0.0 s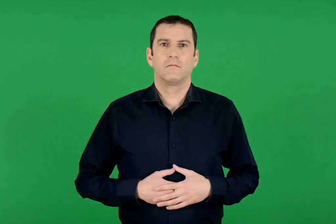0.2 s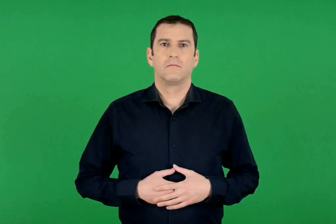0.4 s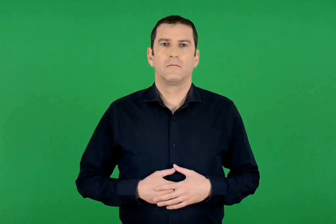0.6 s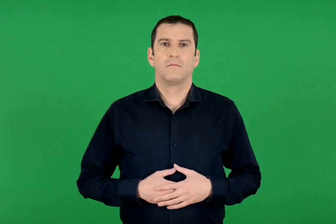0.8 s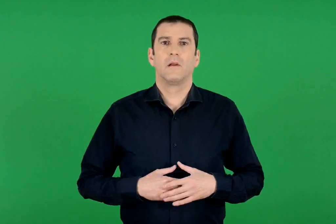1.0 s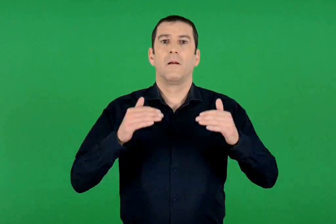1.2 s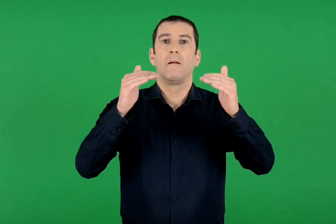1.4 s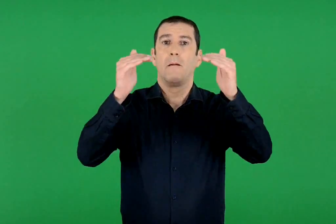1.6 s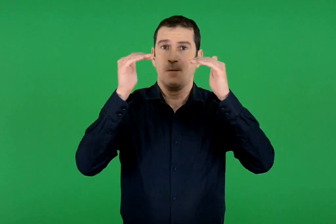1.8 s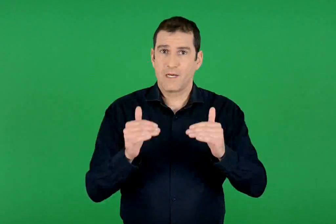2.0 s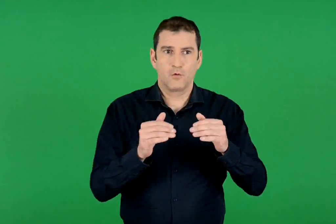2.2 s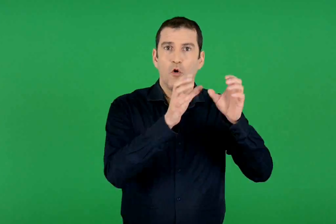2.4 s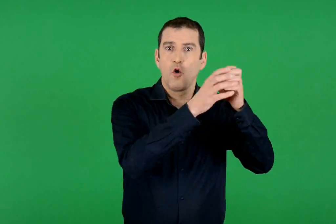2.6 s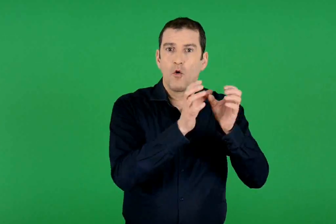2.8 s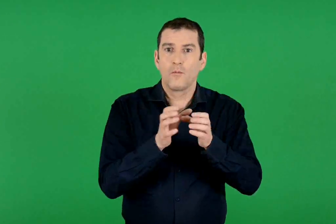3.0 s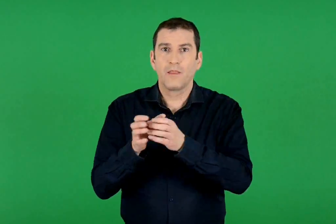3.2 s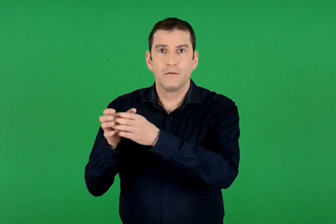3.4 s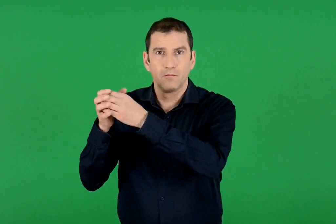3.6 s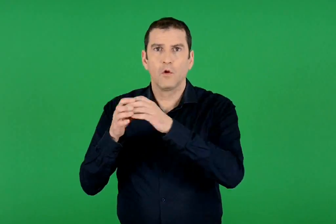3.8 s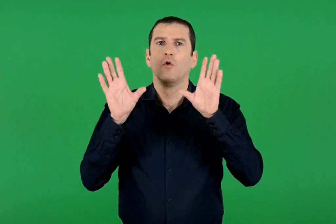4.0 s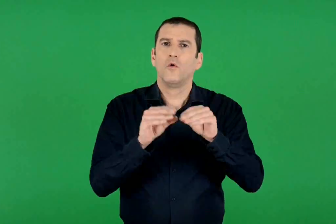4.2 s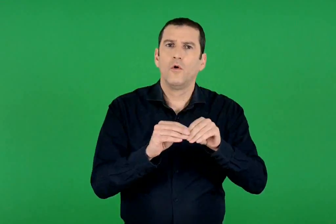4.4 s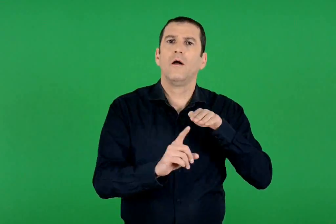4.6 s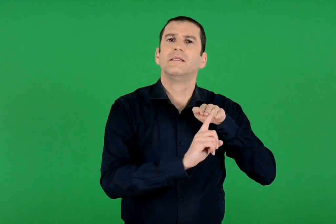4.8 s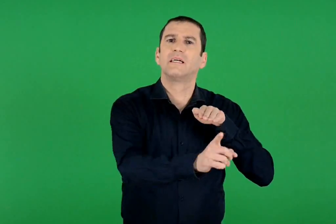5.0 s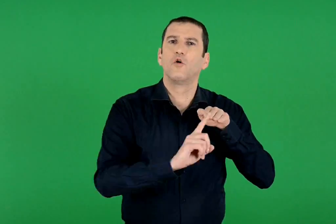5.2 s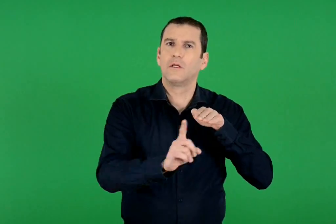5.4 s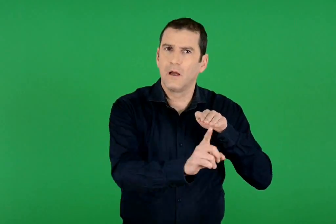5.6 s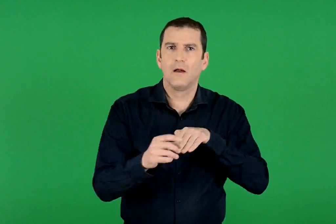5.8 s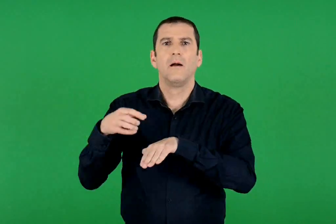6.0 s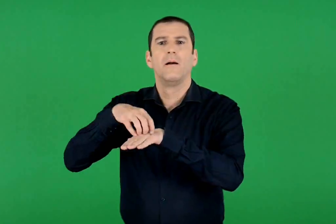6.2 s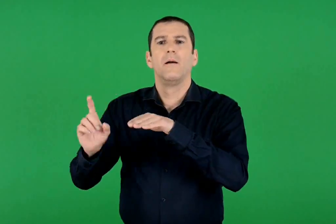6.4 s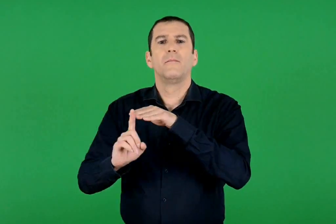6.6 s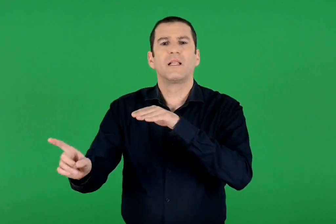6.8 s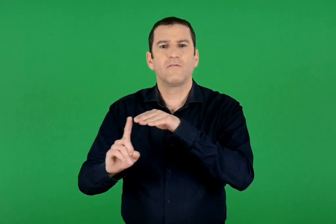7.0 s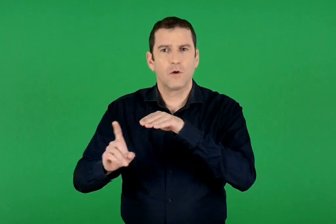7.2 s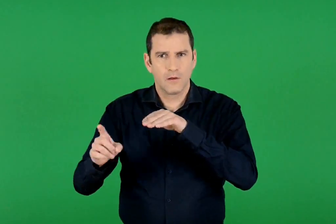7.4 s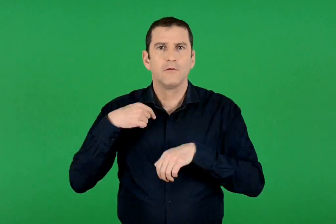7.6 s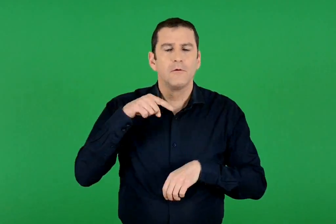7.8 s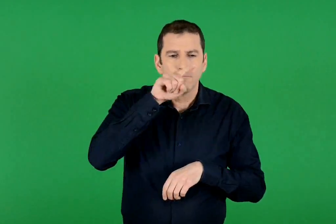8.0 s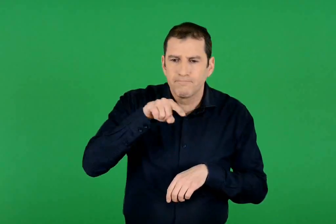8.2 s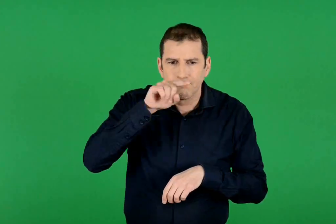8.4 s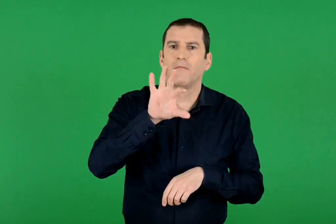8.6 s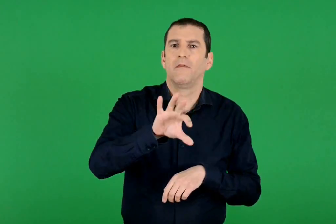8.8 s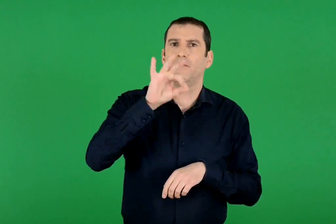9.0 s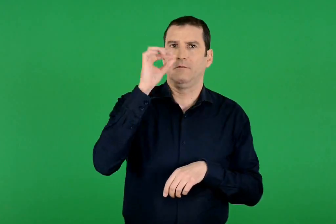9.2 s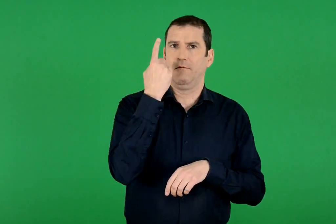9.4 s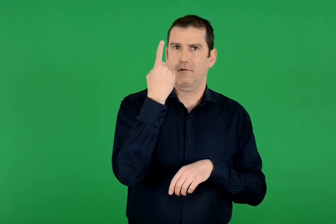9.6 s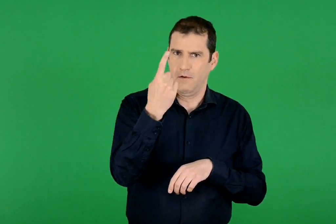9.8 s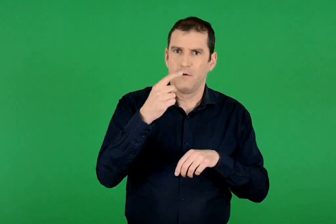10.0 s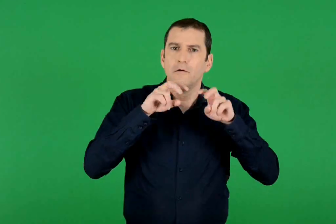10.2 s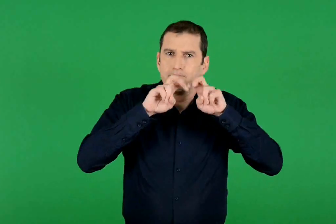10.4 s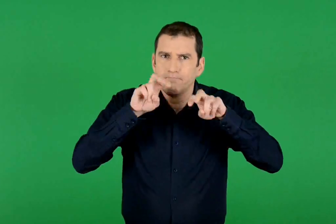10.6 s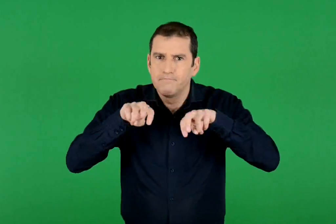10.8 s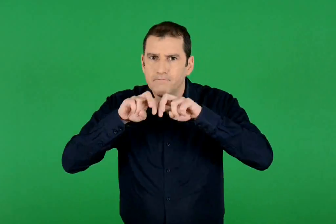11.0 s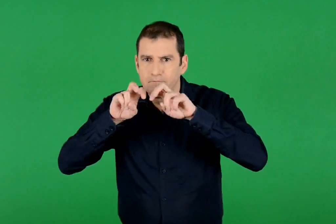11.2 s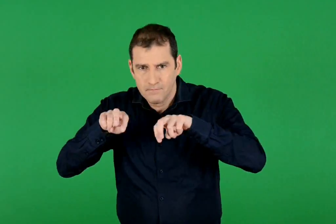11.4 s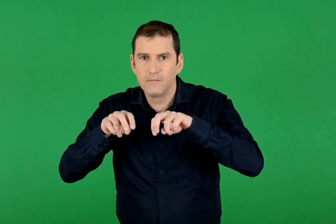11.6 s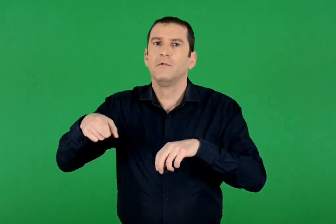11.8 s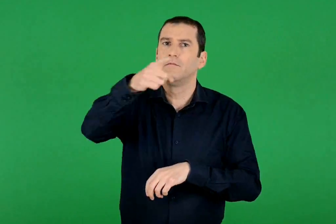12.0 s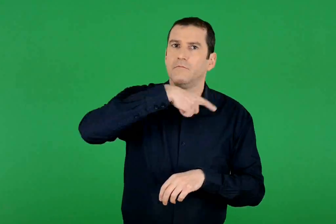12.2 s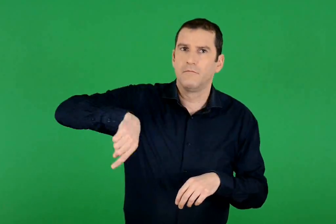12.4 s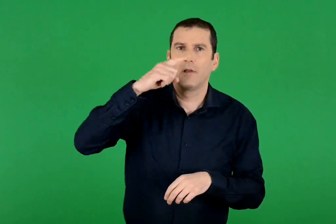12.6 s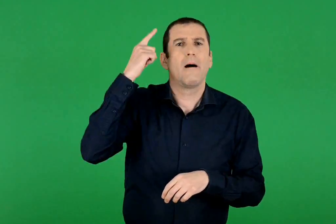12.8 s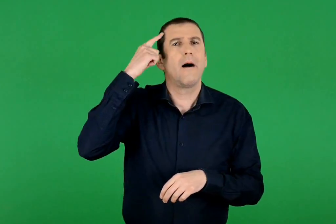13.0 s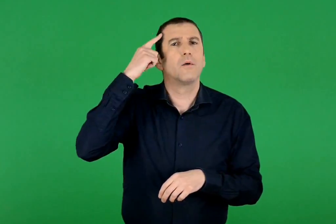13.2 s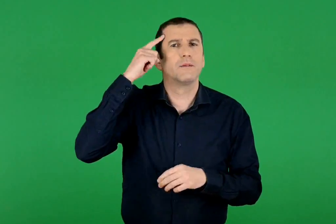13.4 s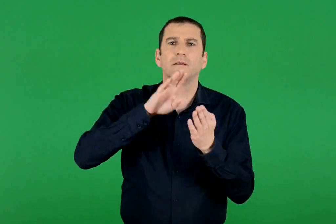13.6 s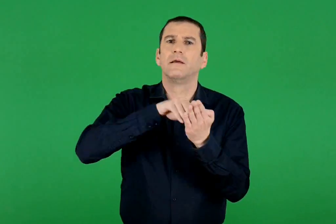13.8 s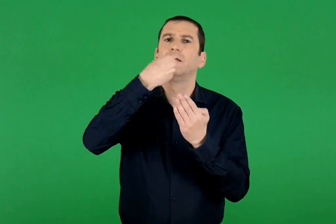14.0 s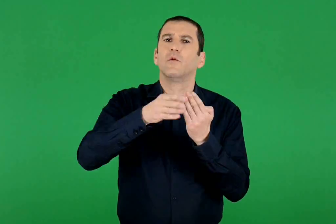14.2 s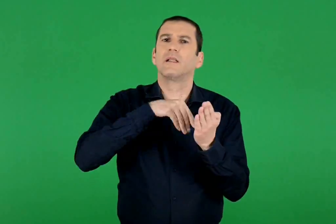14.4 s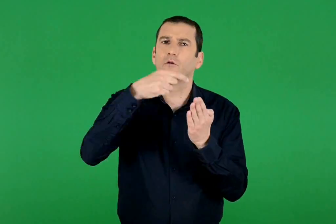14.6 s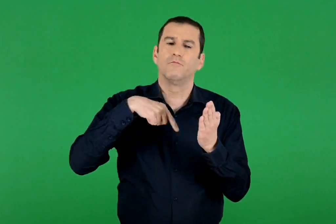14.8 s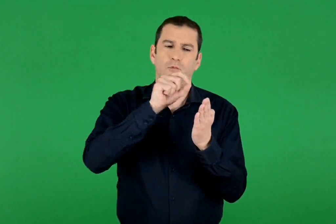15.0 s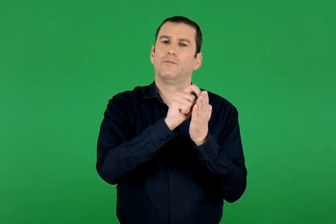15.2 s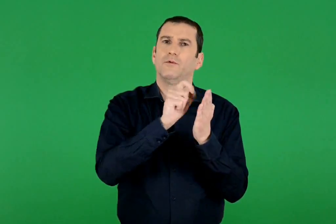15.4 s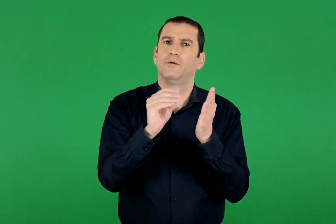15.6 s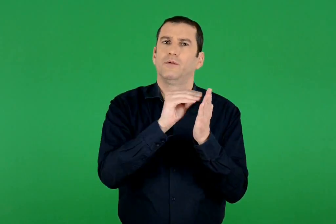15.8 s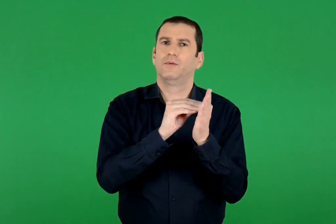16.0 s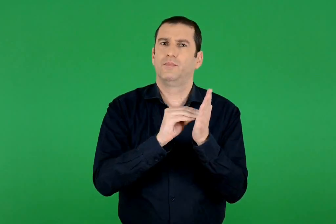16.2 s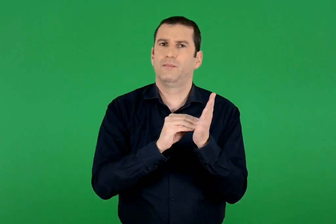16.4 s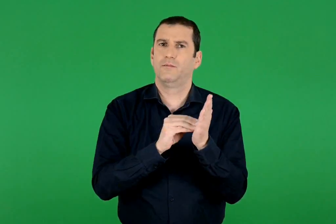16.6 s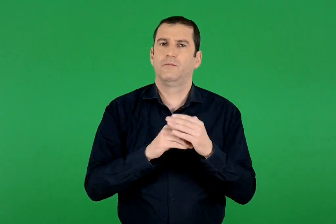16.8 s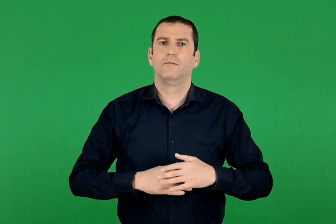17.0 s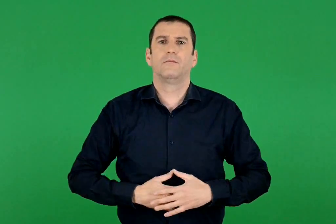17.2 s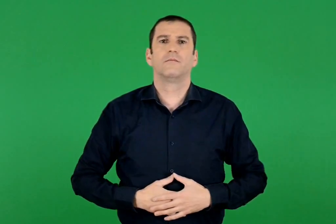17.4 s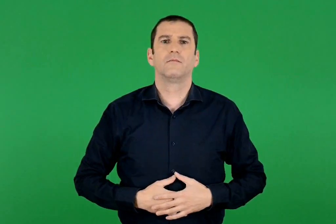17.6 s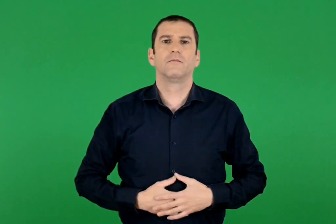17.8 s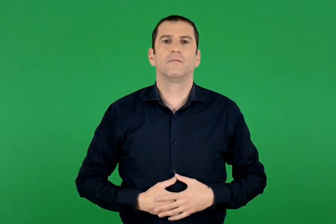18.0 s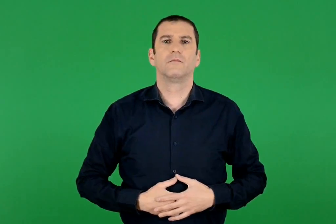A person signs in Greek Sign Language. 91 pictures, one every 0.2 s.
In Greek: επιλέγουμε και μελετάμε μία από τις παρακάτω ομάδες μέσων συγκοινωνίας και μεταφοράς και καταγράφουμε τις απόψεις μας στο σημειωματάριό μας
